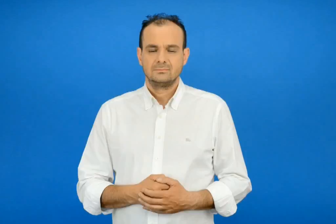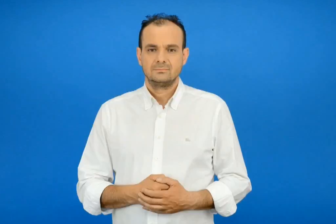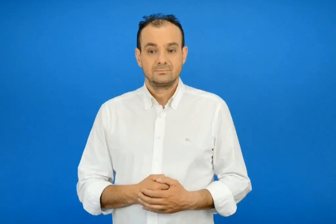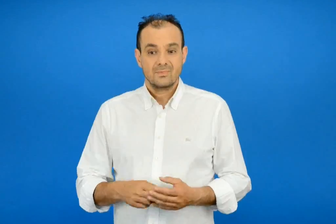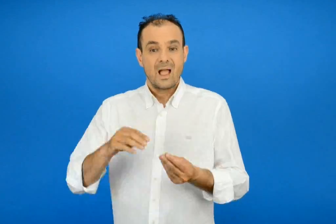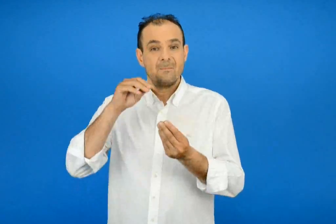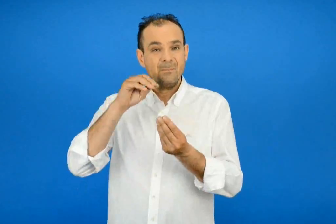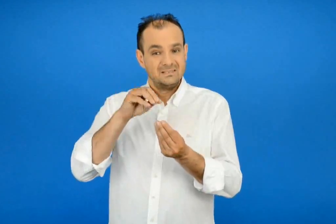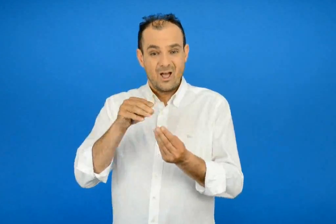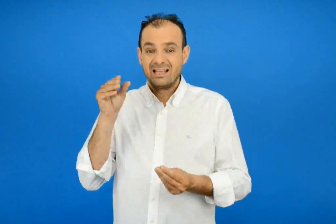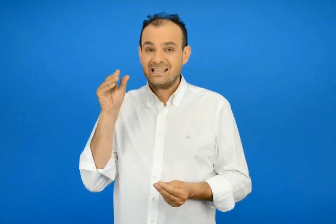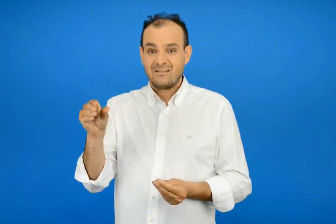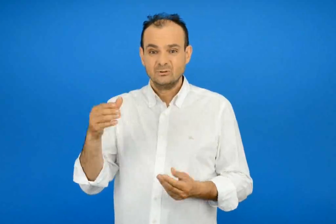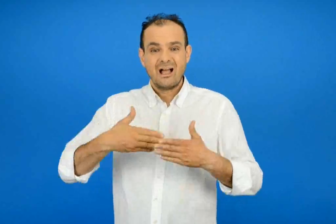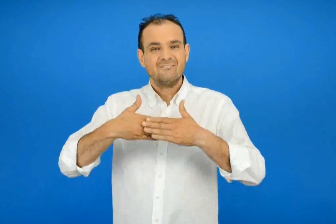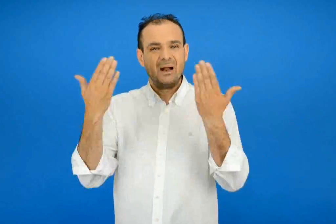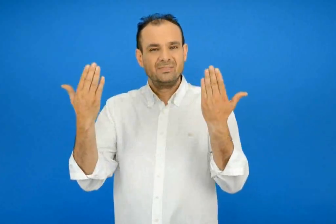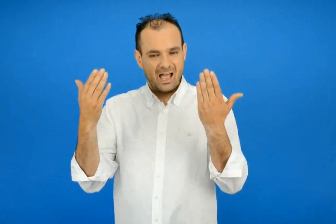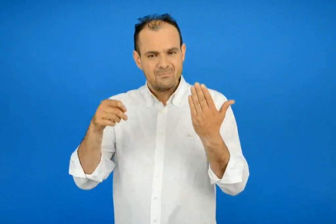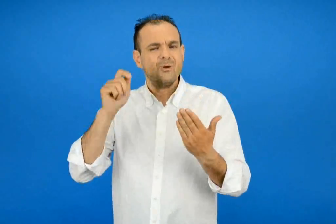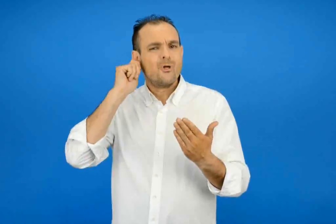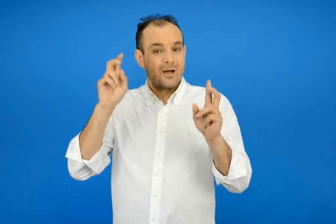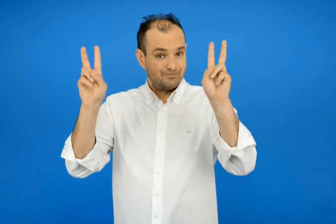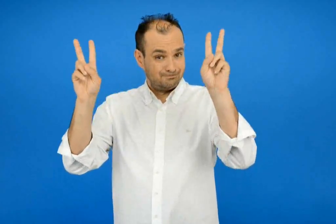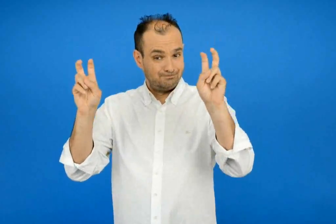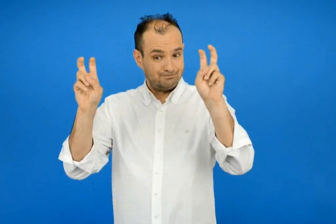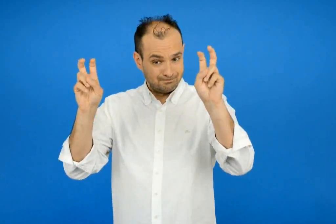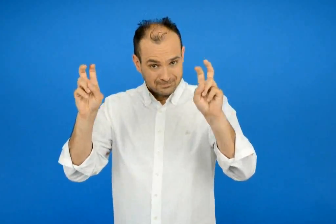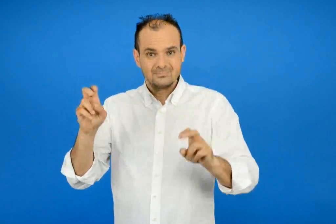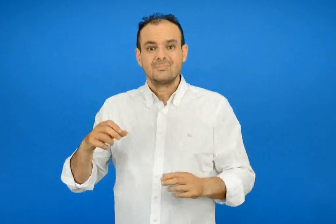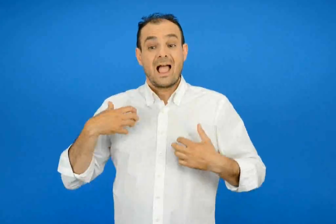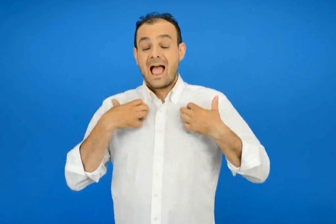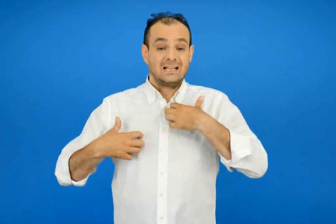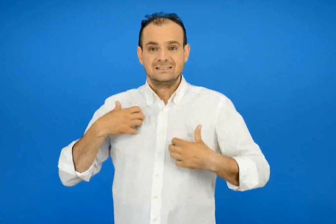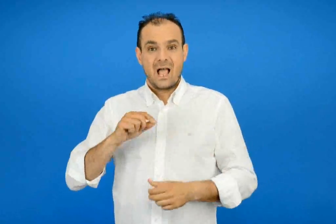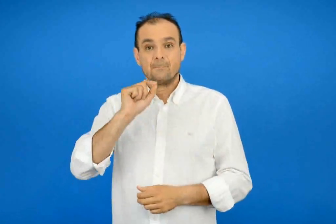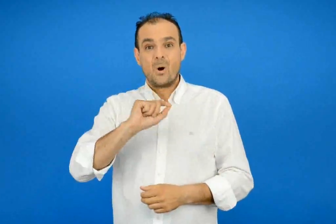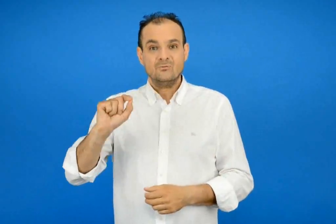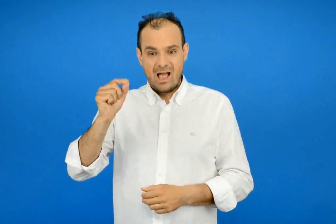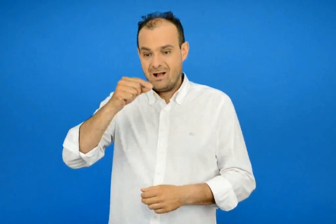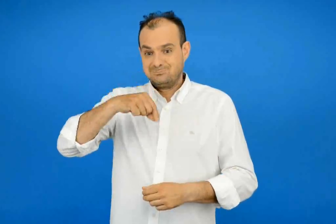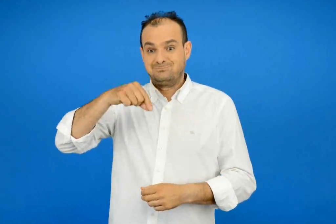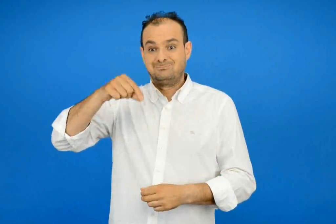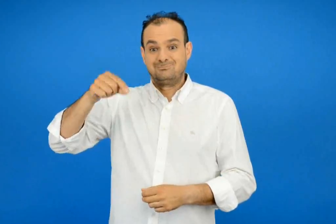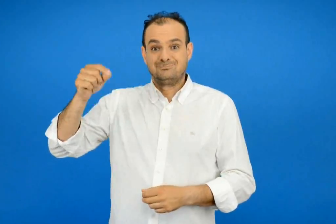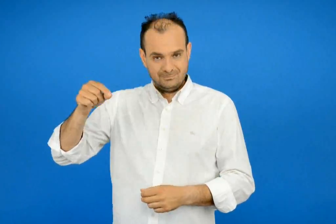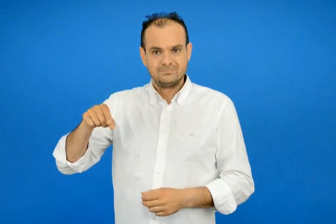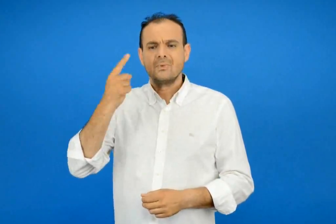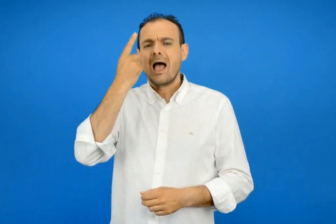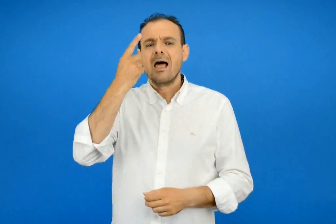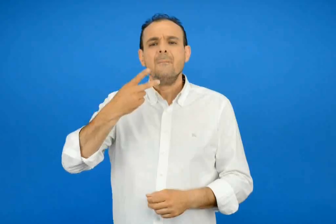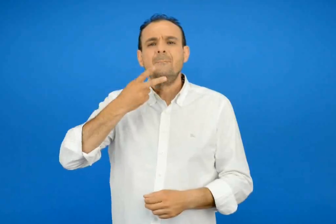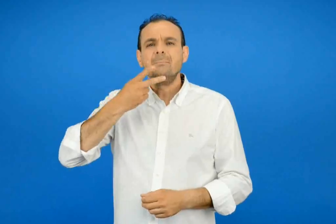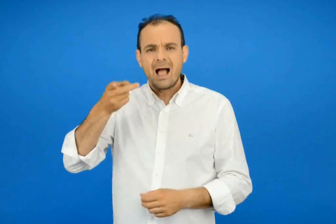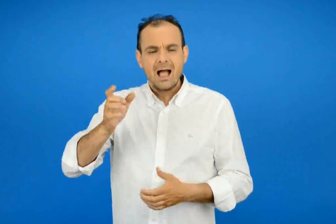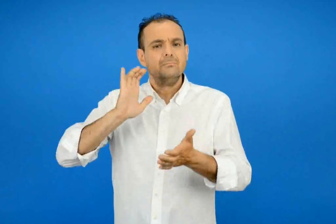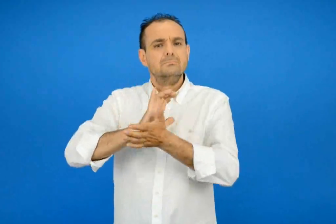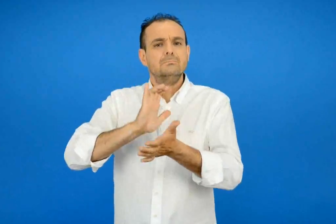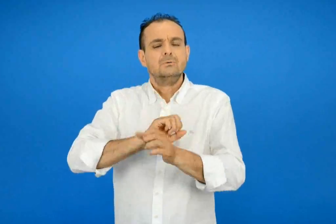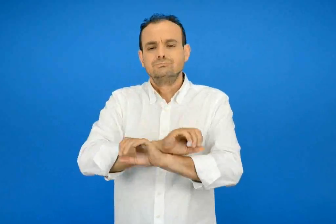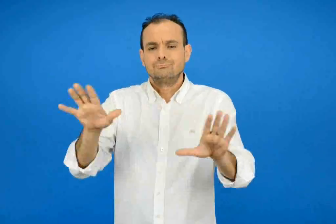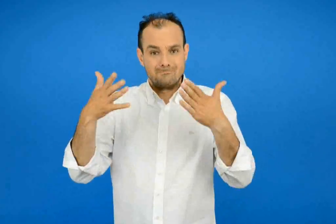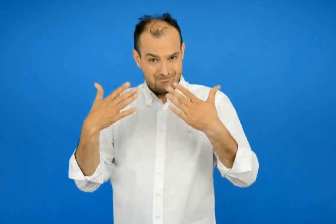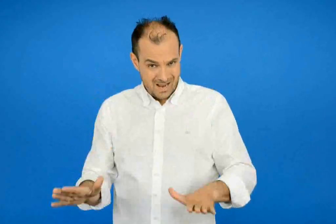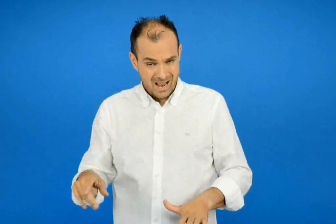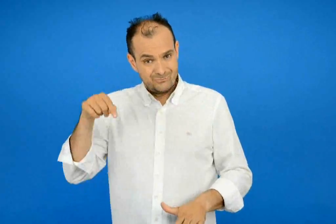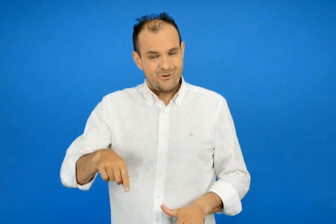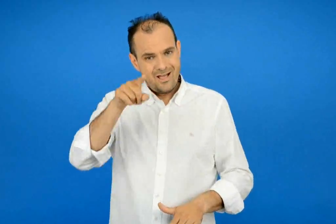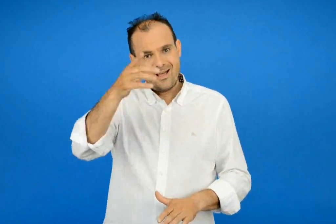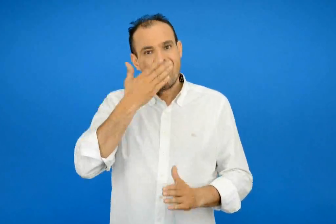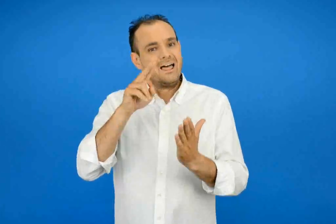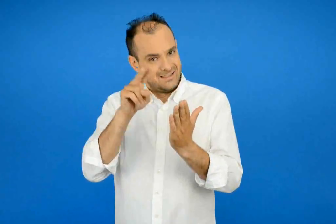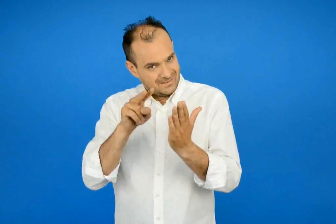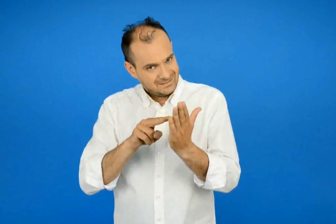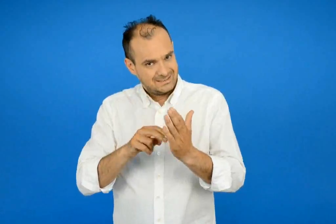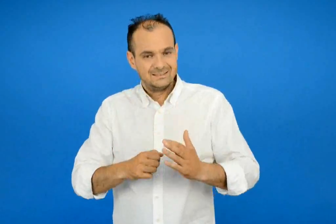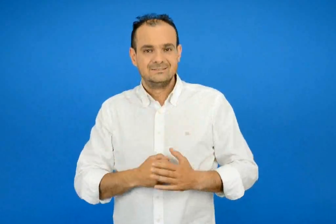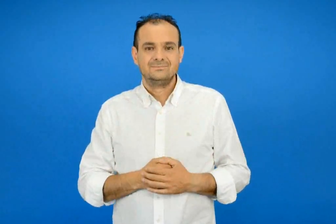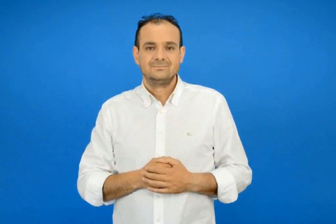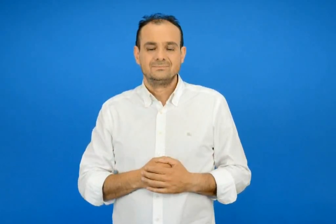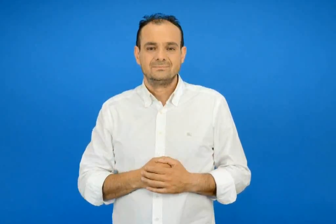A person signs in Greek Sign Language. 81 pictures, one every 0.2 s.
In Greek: διάβασε τώρα ένα ποίημα που δημοσιεύτηκε στο πασχαλινό τεύχος της εφημερίδας τα ανήσυχα μολύβια
